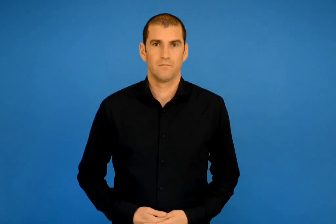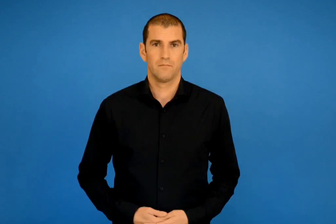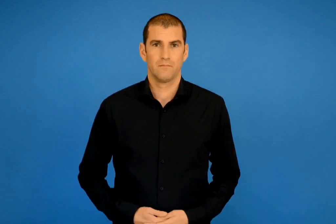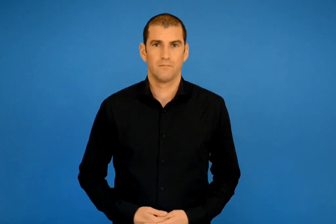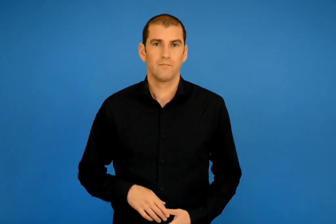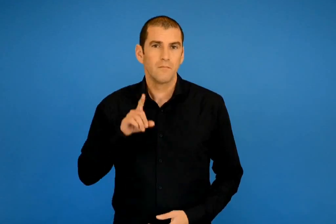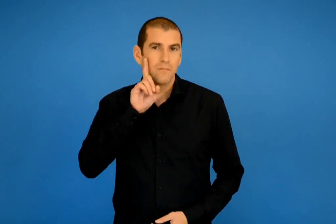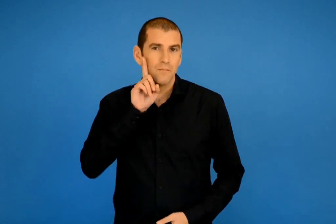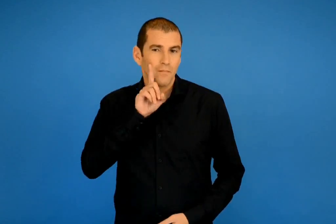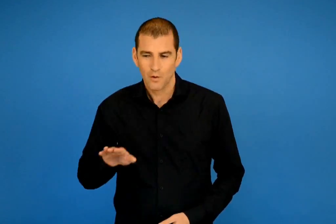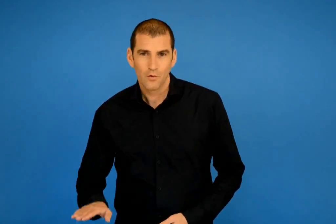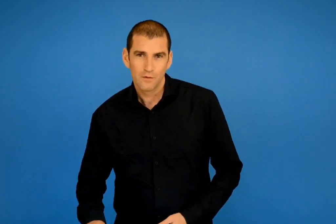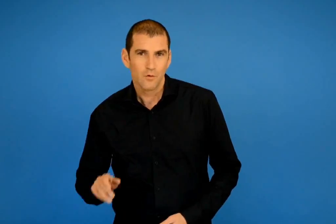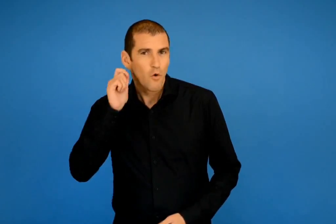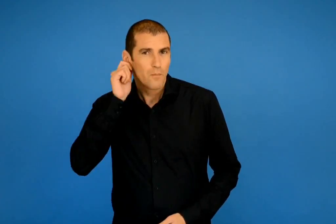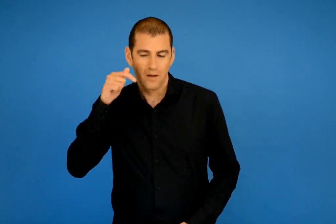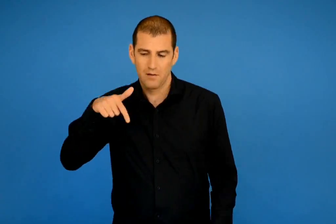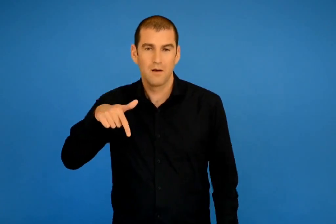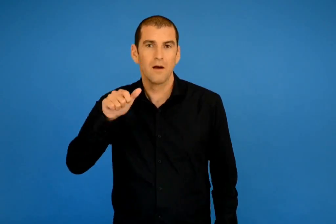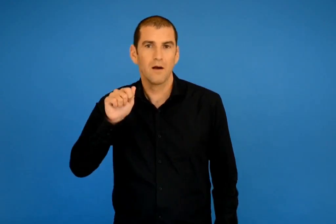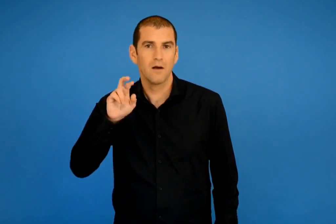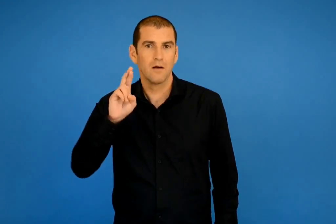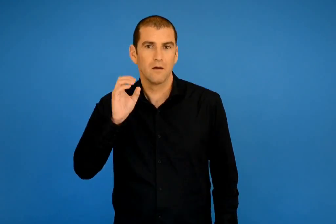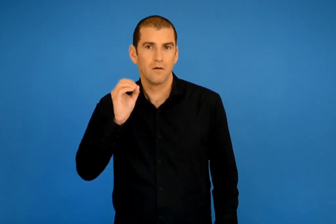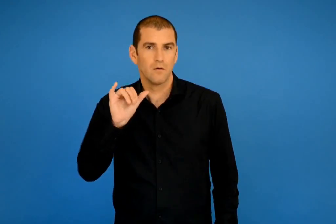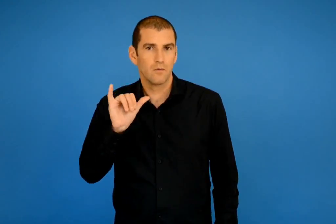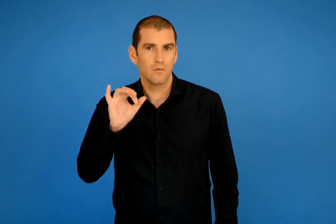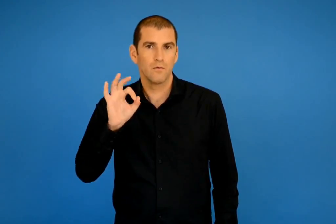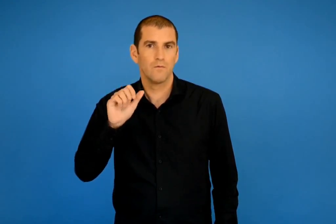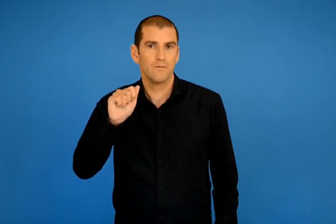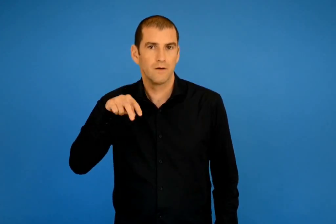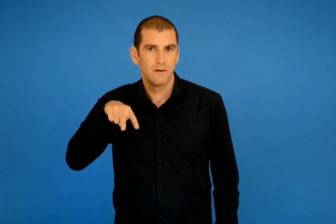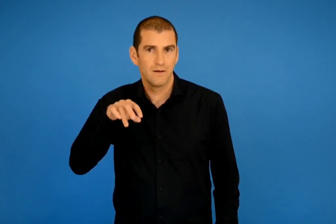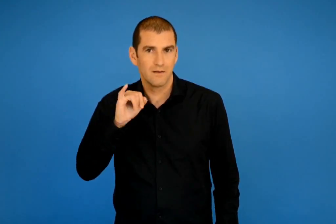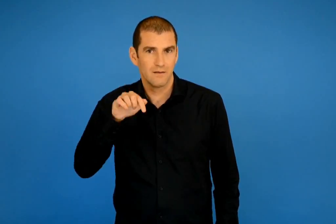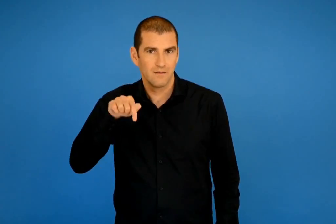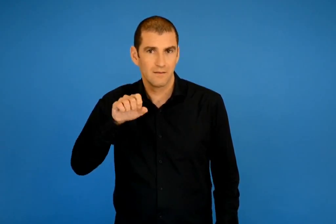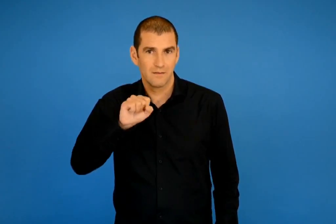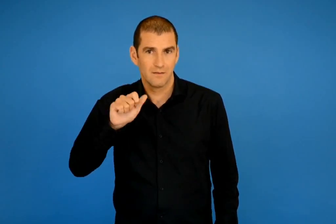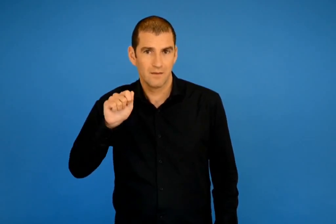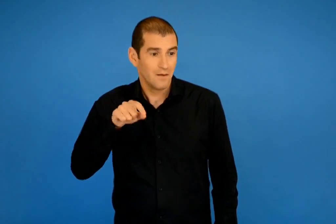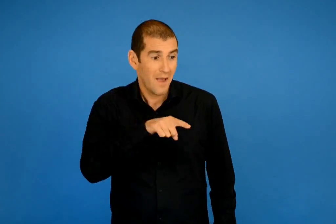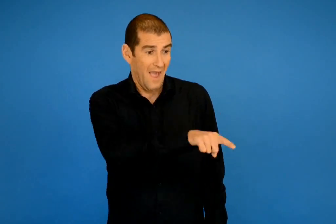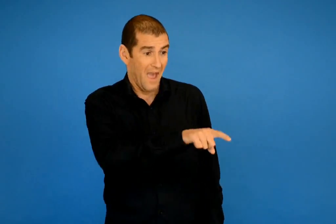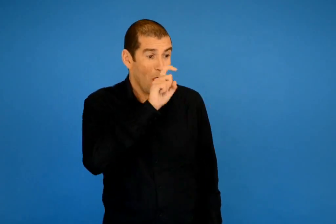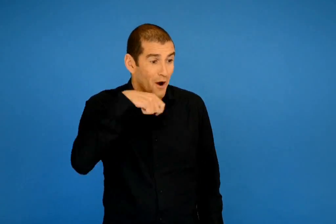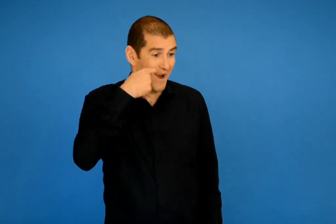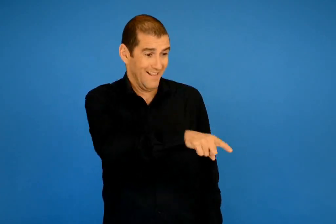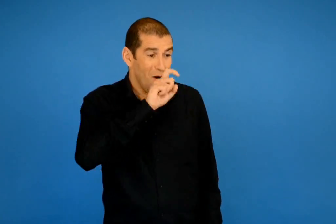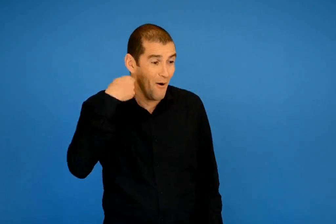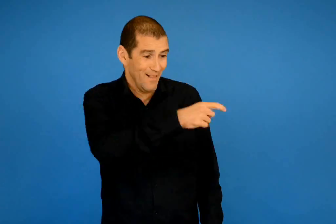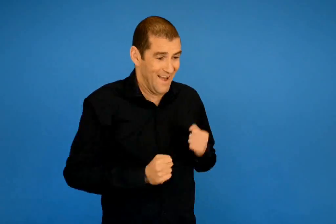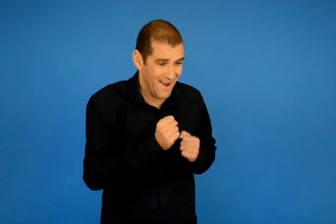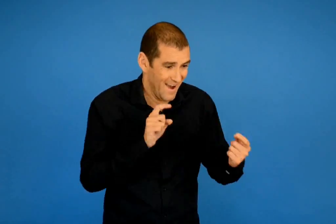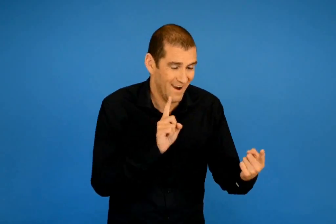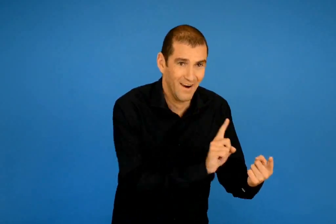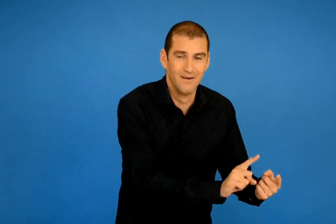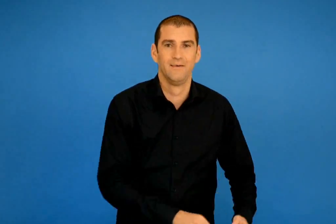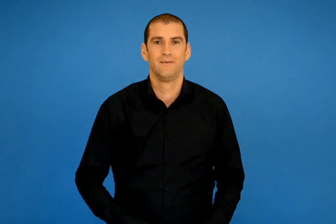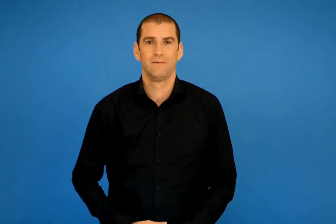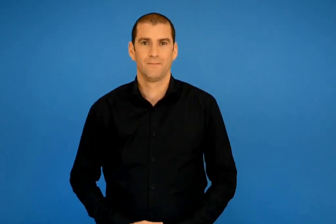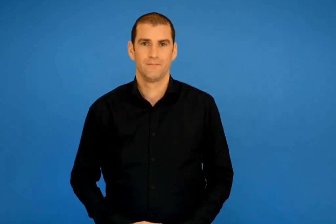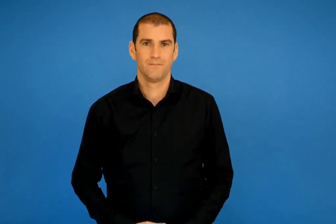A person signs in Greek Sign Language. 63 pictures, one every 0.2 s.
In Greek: ω η κλώσα η κλώσα φώναξε η γαρουφαλίτσα κι έτρεξε κοντά της
